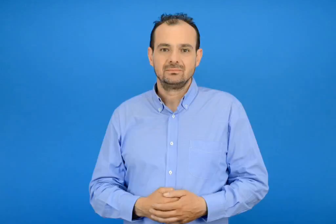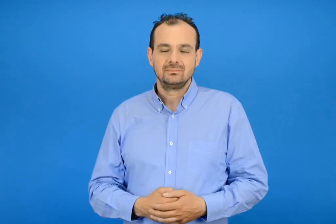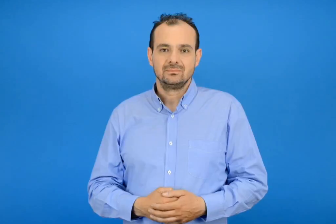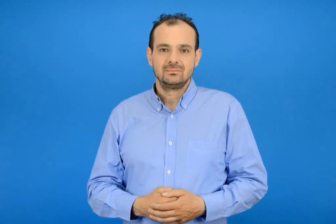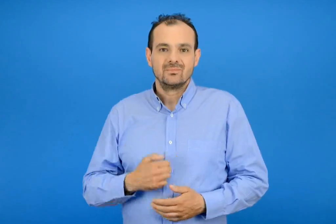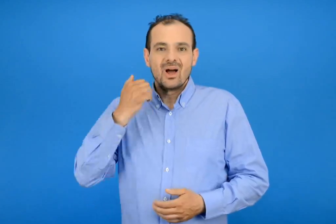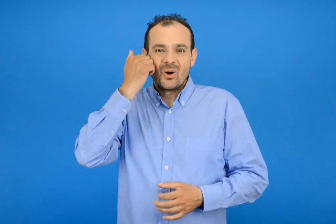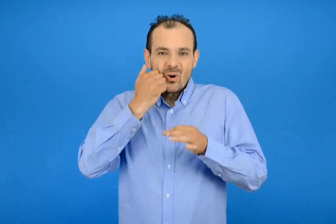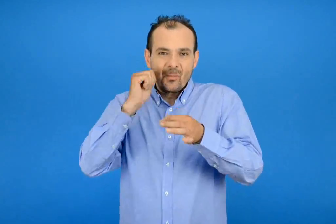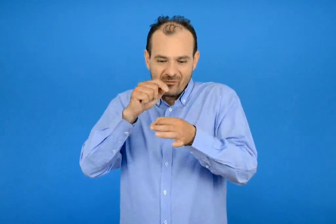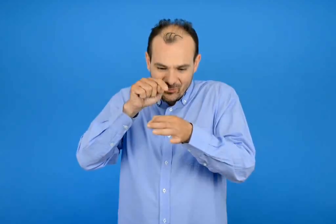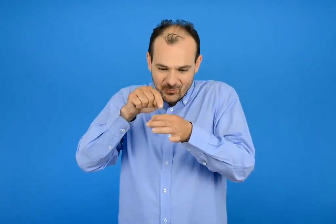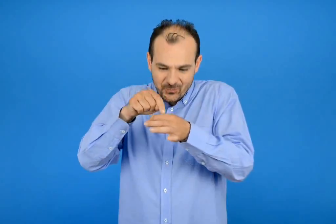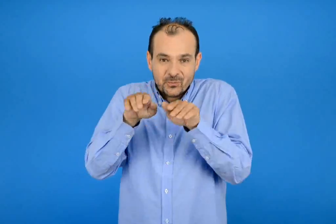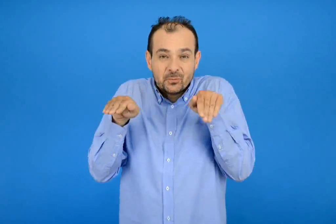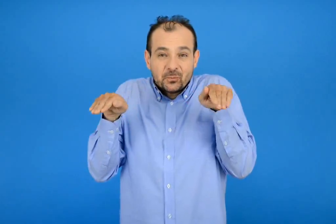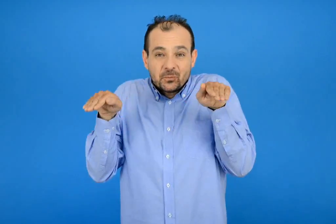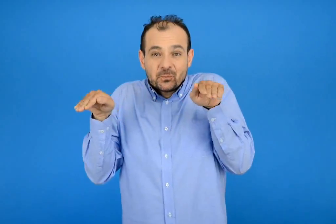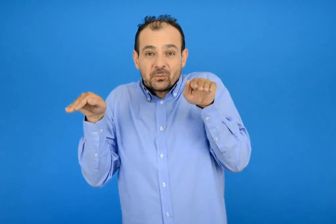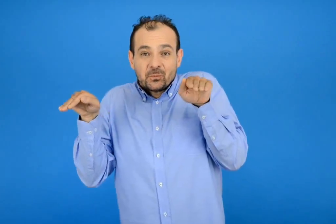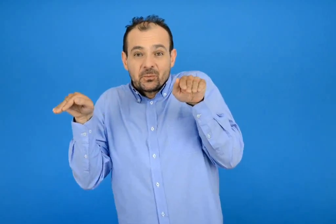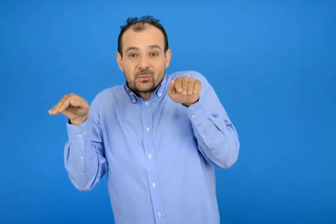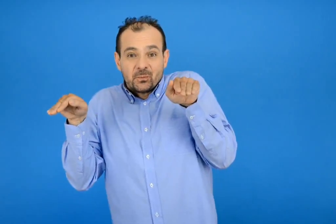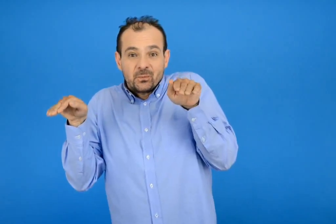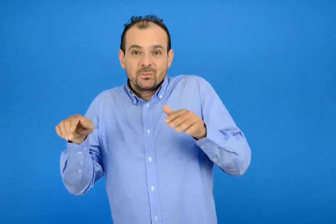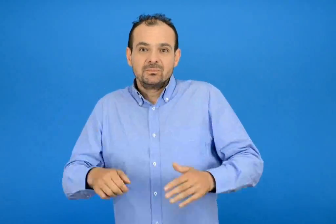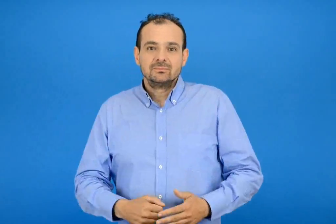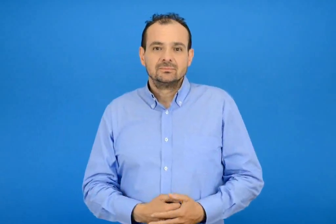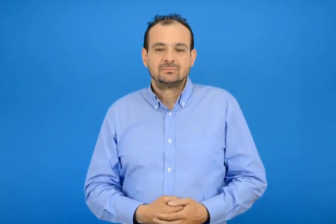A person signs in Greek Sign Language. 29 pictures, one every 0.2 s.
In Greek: πασχαλίτσα
